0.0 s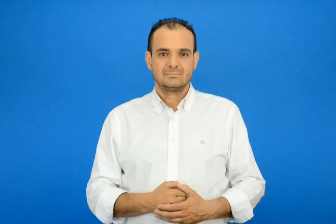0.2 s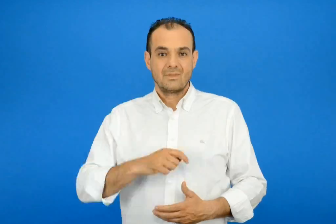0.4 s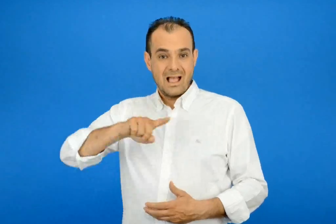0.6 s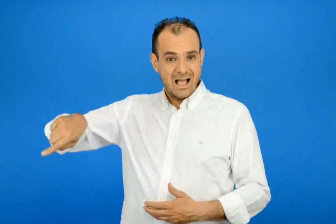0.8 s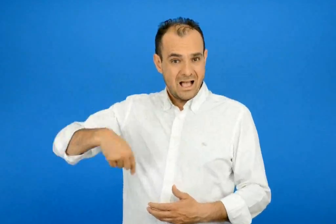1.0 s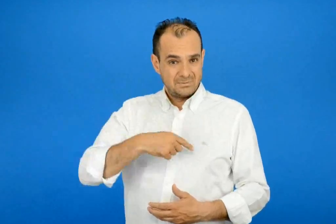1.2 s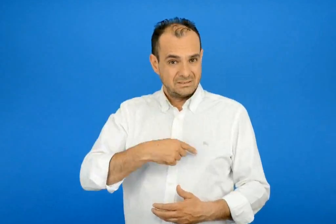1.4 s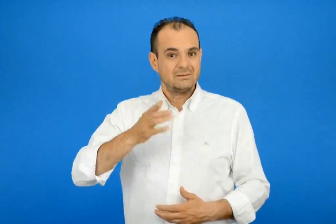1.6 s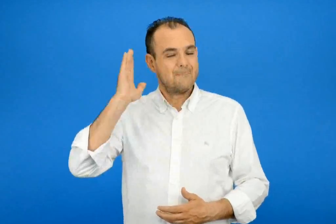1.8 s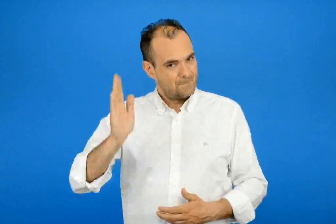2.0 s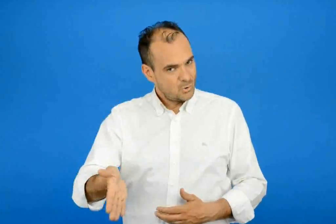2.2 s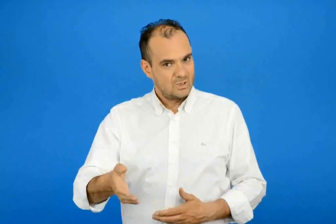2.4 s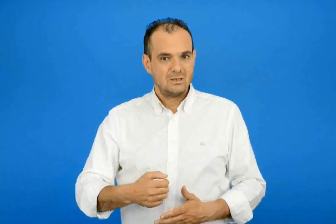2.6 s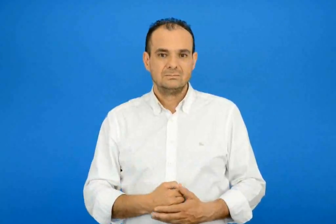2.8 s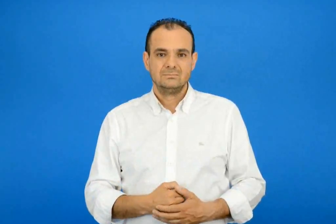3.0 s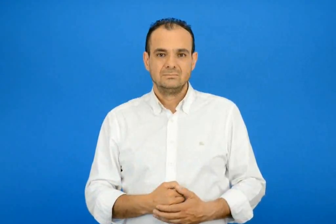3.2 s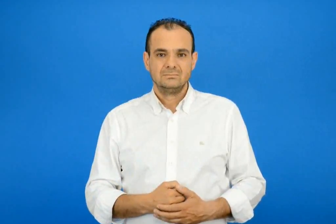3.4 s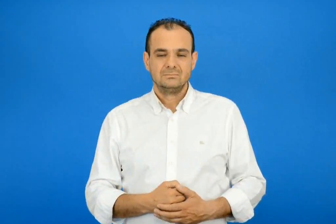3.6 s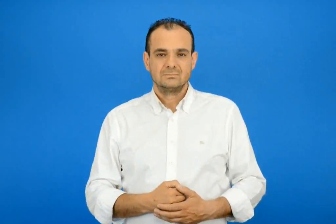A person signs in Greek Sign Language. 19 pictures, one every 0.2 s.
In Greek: εμείς μπορούμε
